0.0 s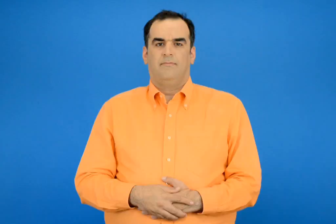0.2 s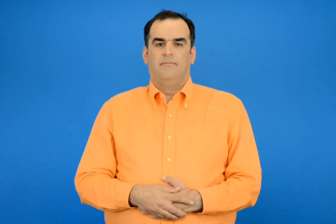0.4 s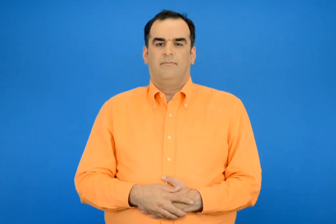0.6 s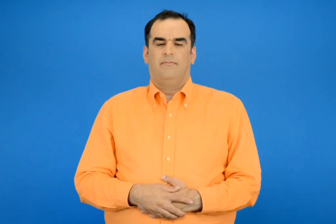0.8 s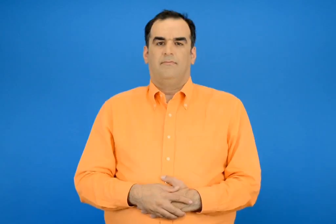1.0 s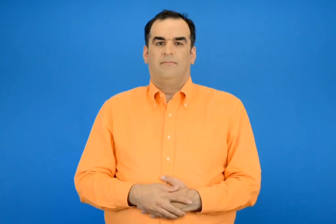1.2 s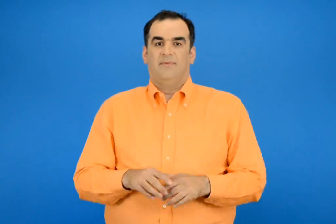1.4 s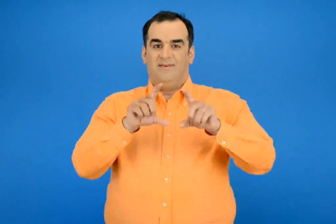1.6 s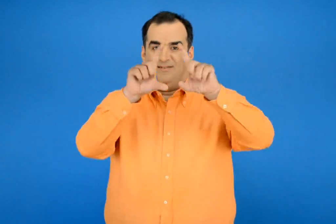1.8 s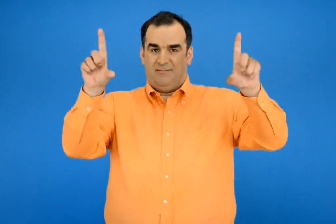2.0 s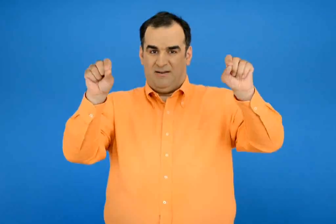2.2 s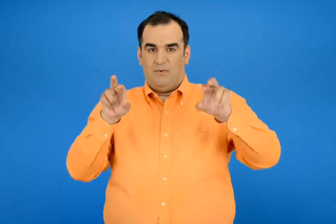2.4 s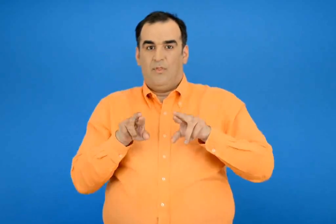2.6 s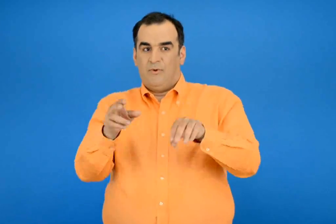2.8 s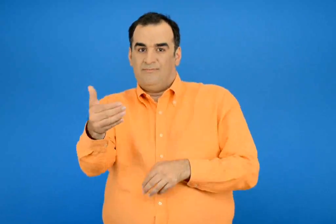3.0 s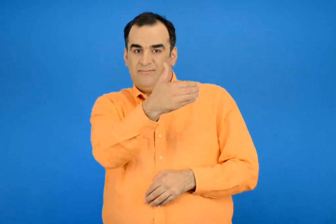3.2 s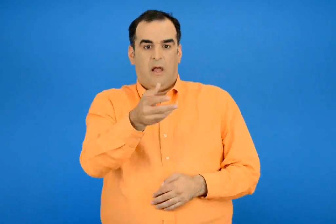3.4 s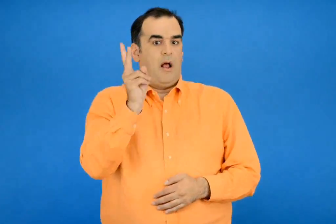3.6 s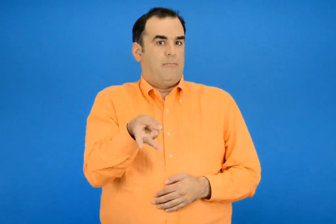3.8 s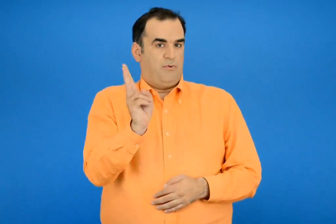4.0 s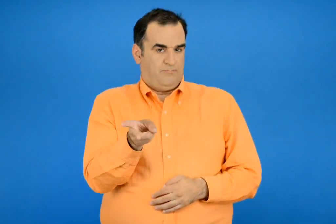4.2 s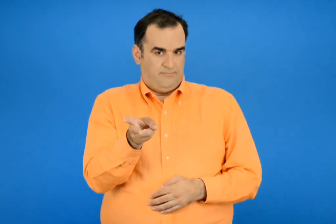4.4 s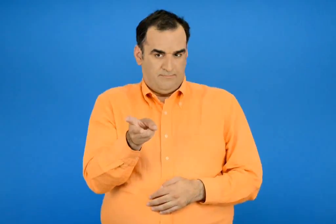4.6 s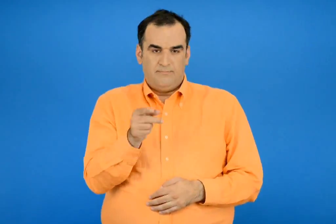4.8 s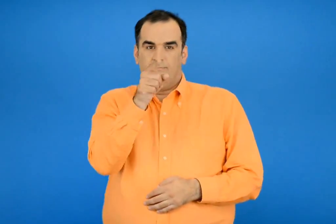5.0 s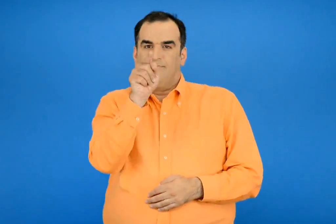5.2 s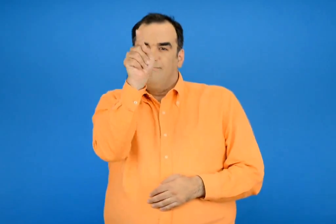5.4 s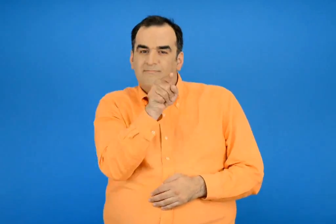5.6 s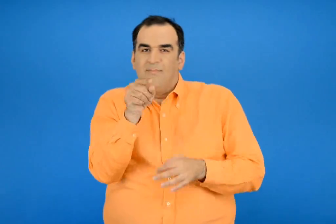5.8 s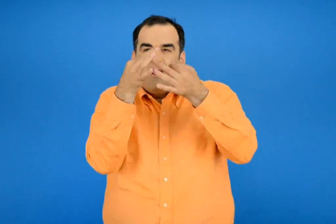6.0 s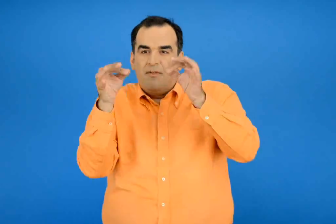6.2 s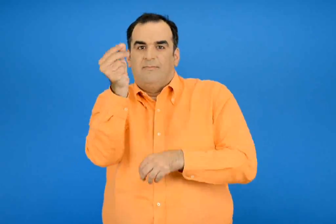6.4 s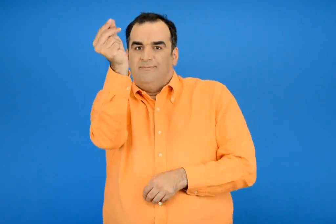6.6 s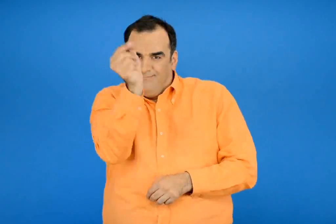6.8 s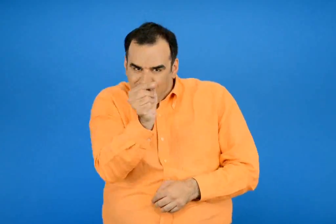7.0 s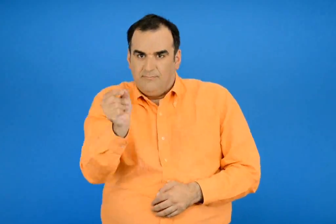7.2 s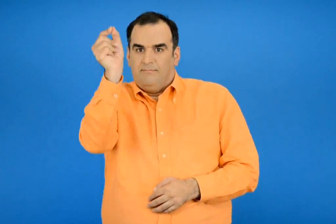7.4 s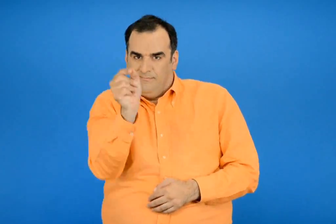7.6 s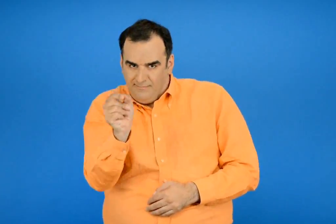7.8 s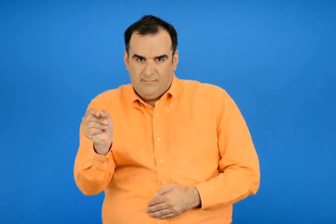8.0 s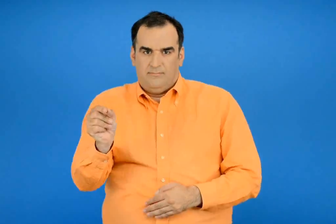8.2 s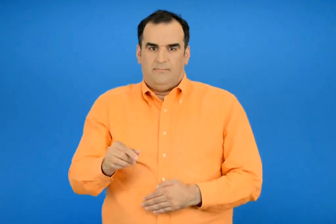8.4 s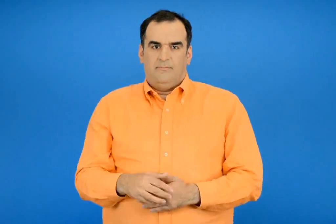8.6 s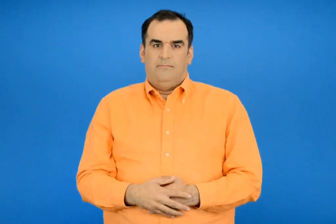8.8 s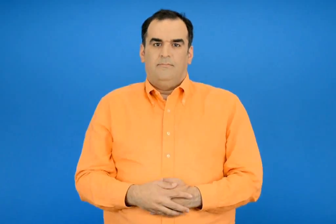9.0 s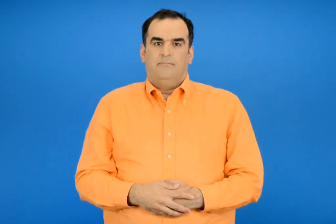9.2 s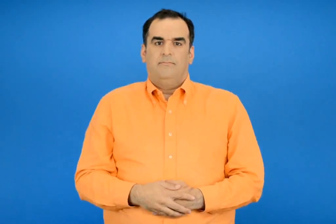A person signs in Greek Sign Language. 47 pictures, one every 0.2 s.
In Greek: συμπληρώνω το σήμα που δείχνει πορεία αριστερής επικίνδυνης στροφής
